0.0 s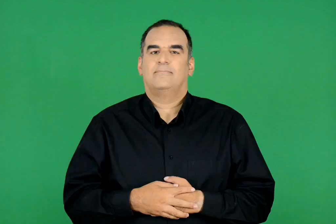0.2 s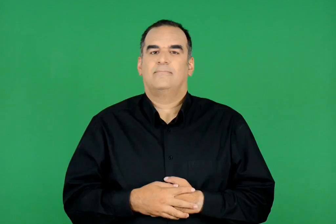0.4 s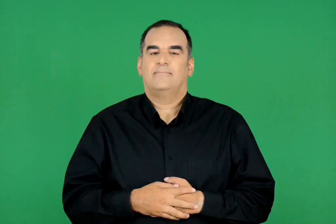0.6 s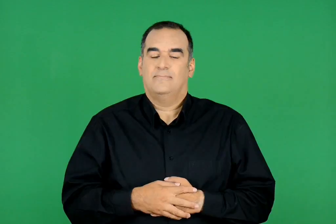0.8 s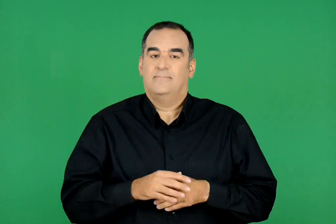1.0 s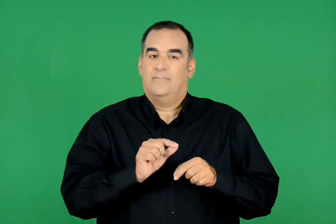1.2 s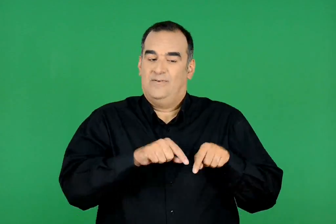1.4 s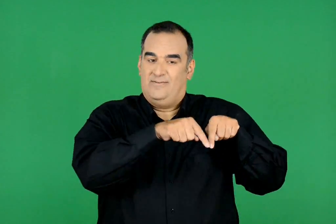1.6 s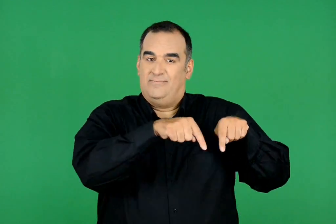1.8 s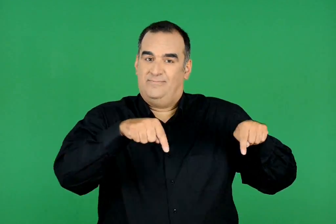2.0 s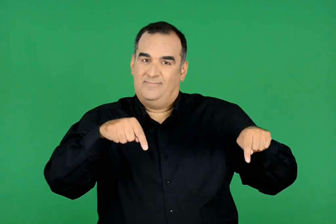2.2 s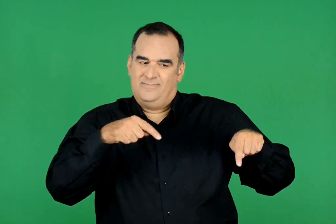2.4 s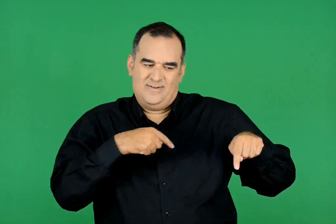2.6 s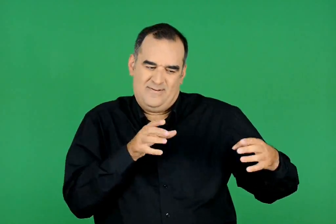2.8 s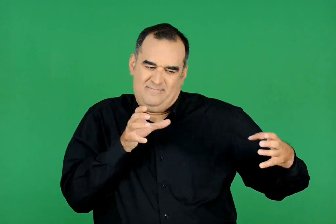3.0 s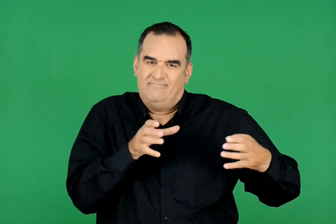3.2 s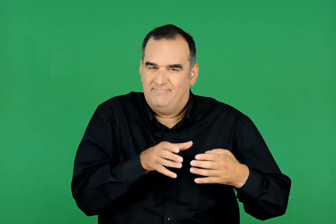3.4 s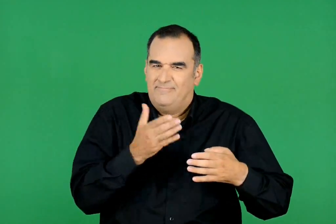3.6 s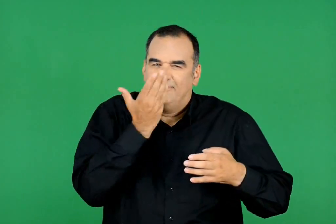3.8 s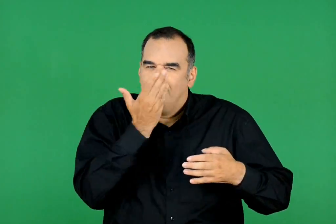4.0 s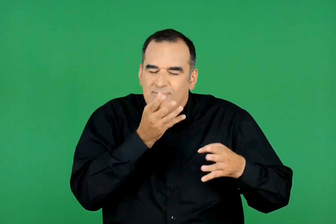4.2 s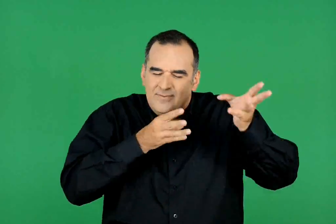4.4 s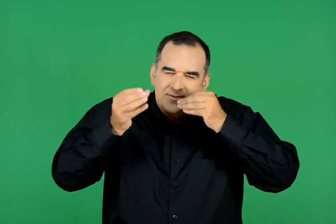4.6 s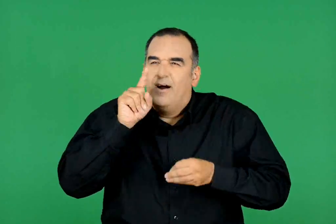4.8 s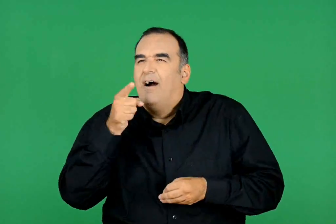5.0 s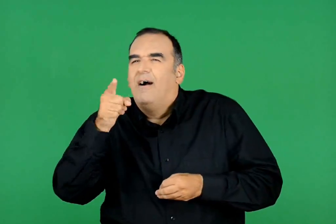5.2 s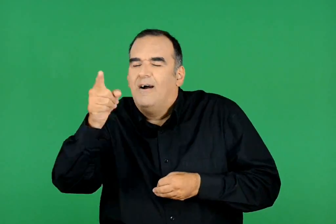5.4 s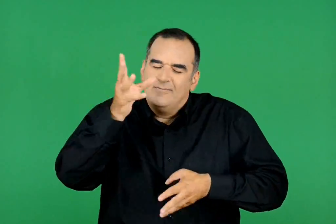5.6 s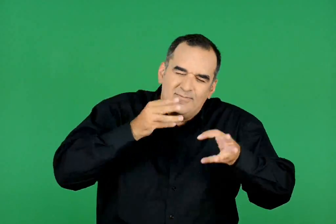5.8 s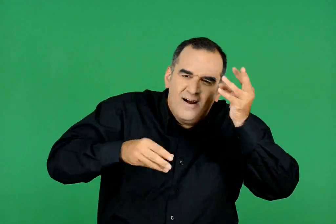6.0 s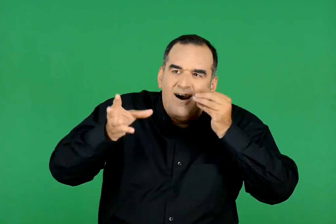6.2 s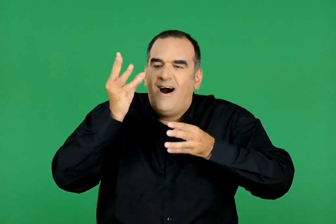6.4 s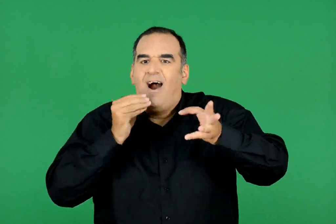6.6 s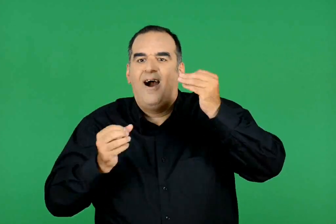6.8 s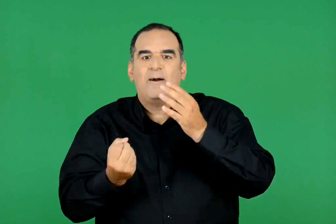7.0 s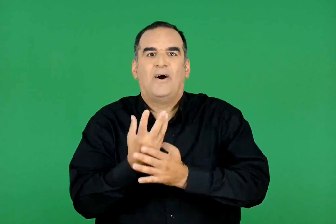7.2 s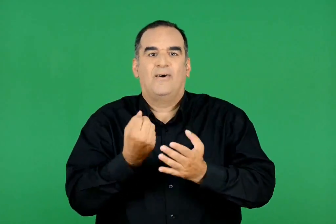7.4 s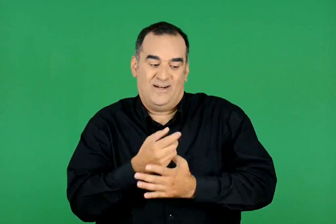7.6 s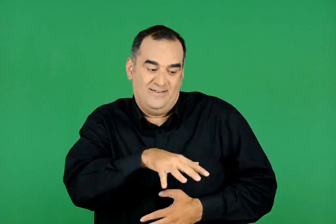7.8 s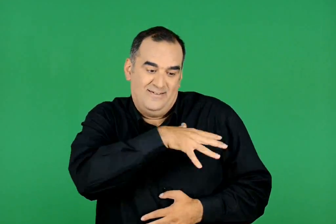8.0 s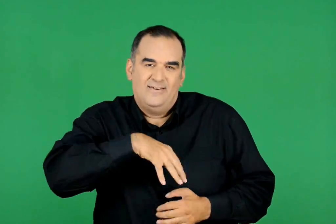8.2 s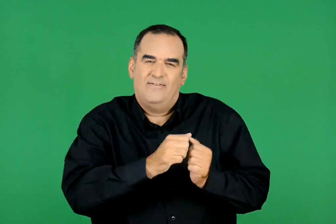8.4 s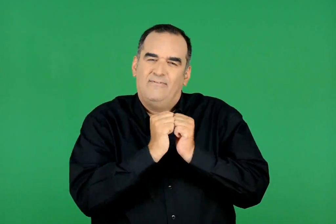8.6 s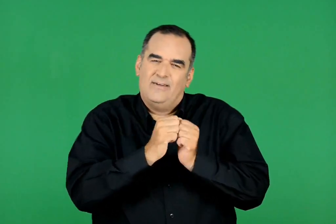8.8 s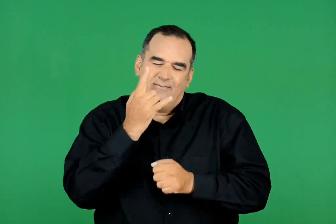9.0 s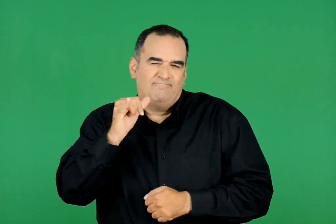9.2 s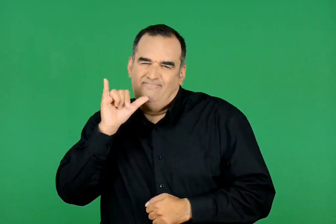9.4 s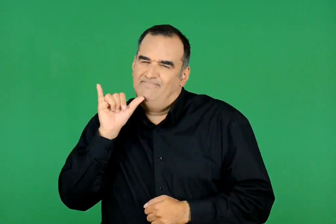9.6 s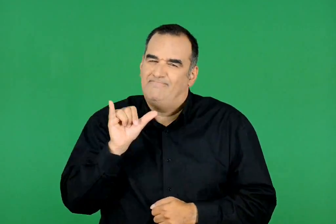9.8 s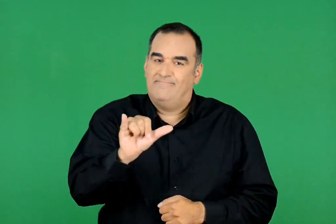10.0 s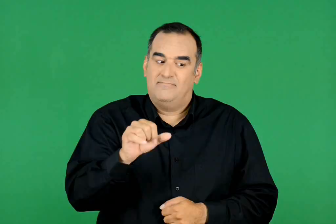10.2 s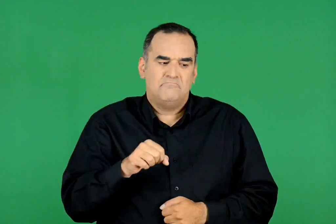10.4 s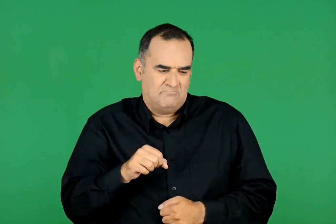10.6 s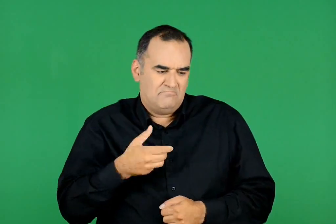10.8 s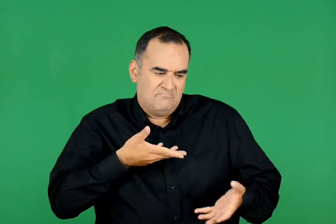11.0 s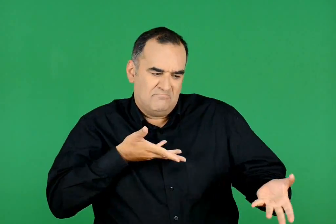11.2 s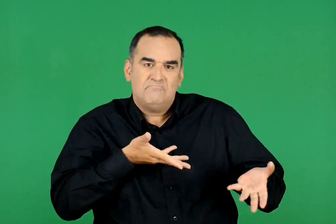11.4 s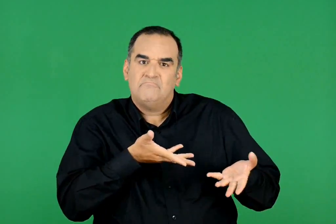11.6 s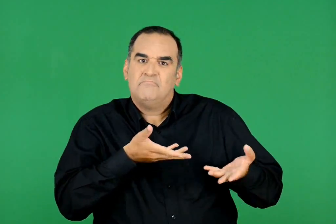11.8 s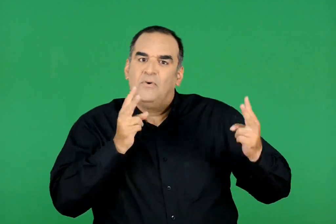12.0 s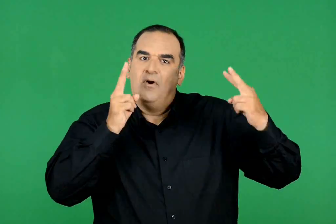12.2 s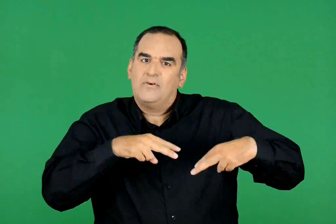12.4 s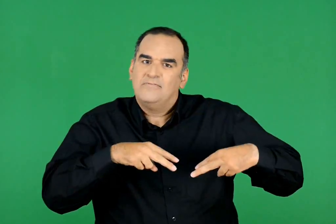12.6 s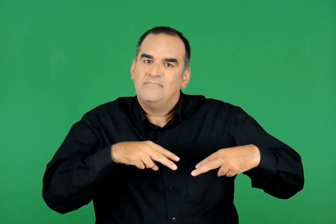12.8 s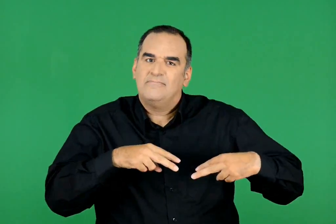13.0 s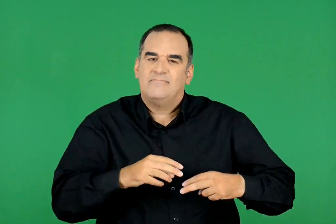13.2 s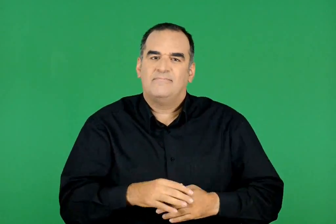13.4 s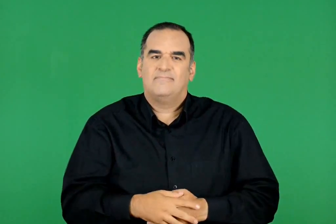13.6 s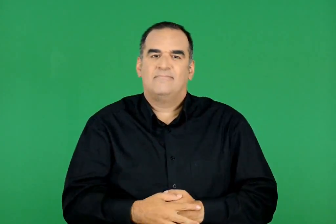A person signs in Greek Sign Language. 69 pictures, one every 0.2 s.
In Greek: θα σε συντροφεύουν στο ταξίδι της μάθησης και θα είναι αχώριστοι φίλοι σου ας αρχίσουμε τις συστάσεις , λοιπόν
